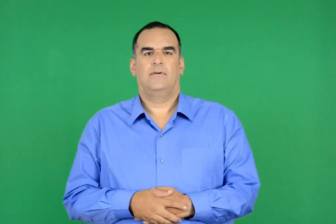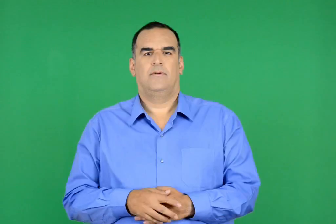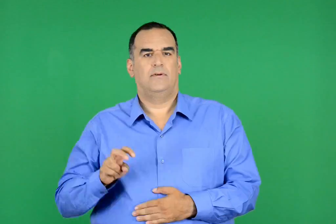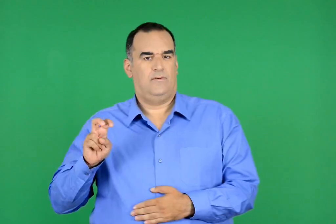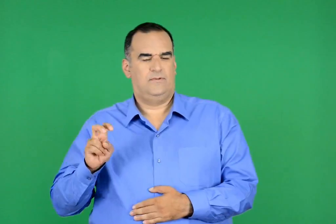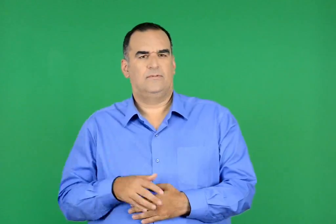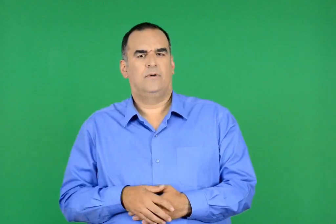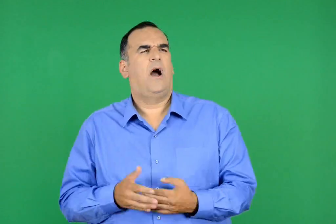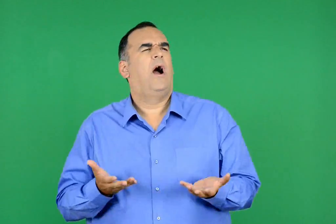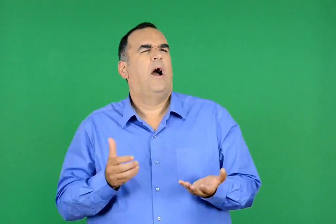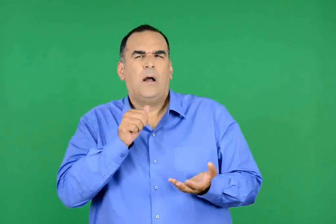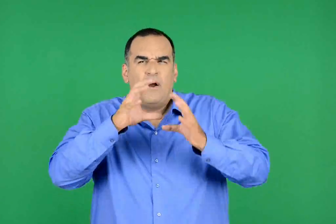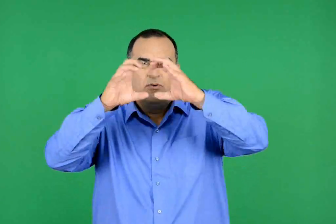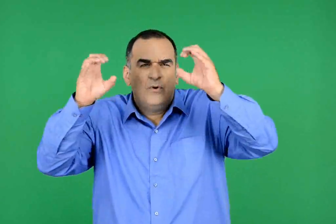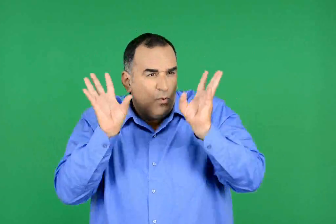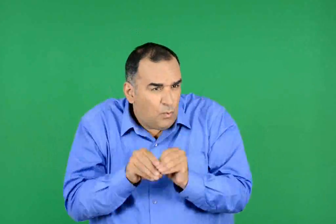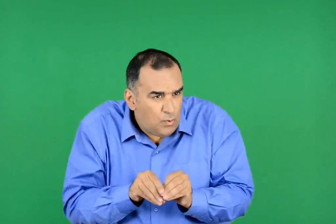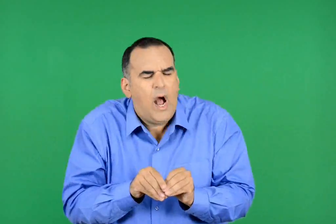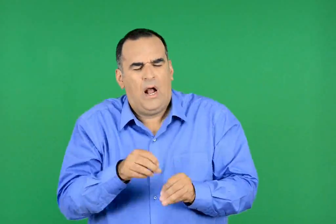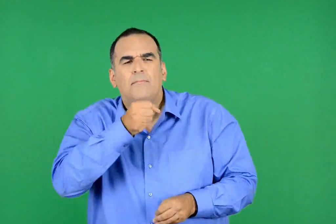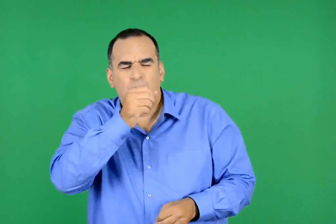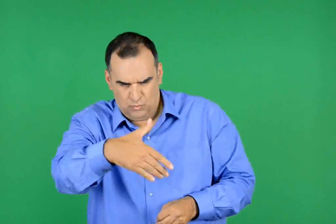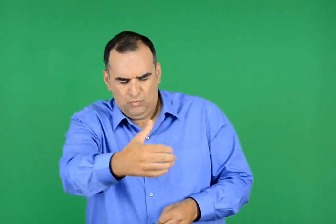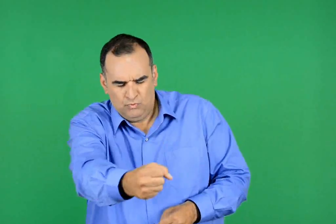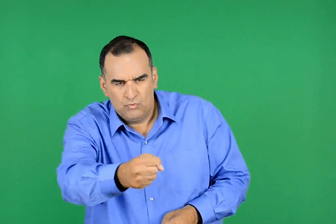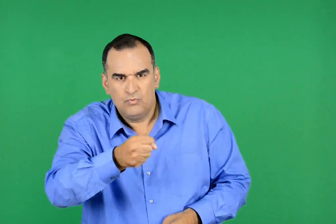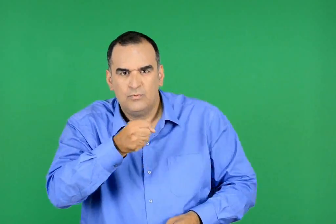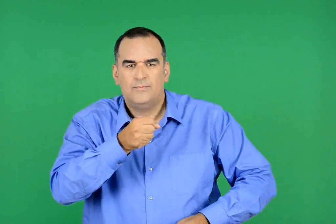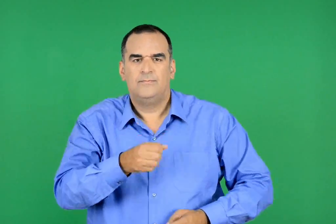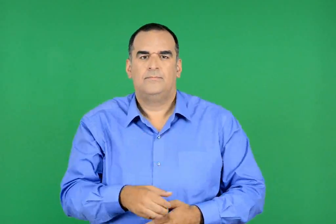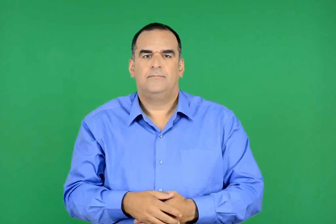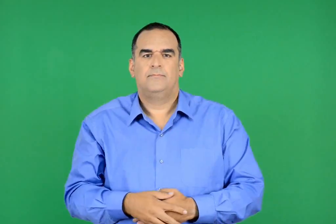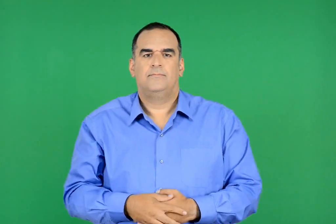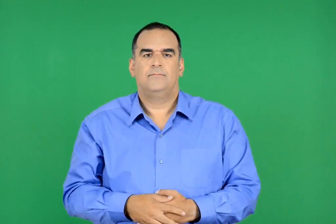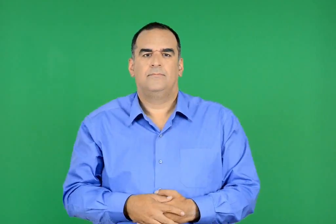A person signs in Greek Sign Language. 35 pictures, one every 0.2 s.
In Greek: χαρχούδας α , για το νέφος πρόκειται ; φέρε εδώ το µικρόφωνο
